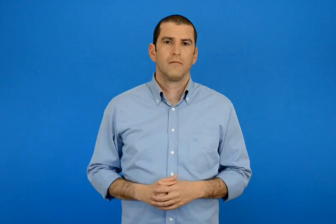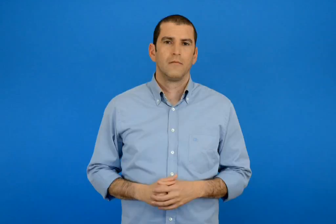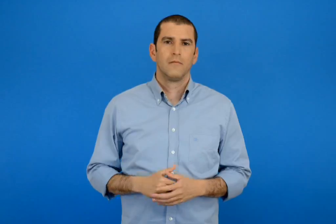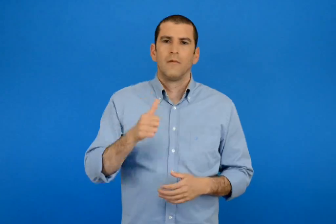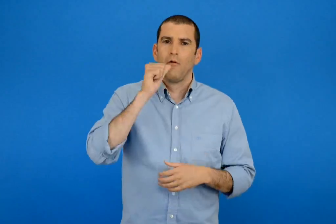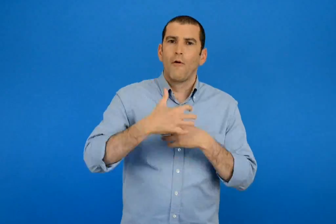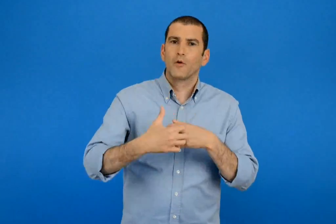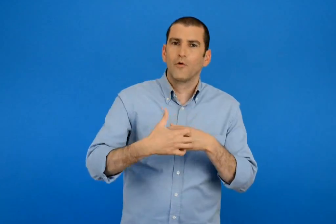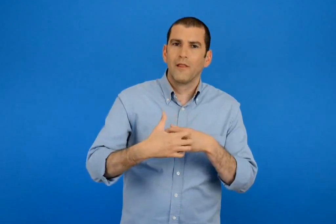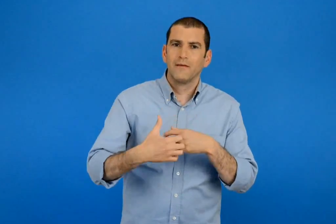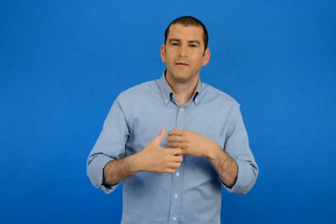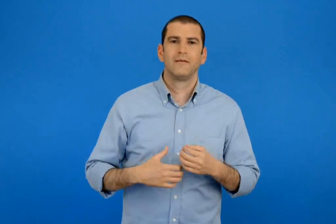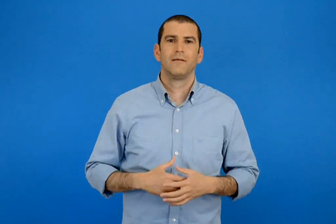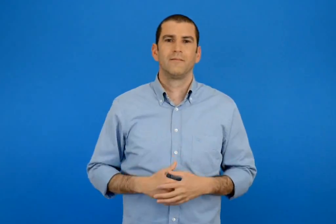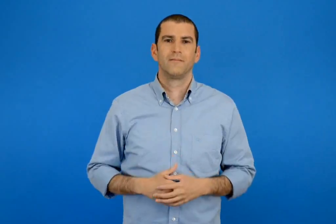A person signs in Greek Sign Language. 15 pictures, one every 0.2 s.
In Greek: πορτοκαλάδες
